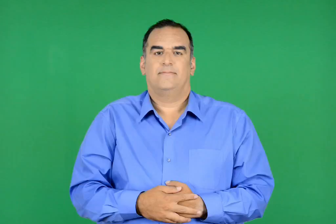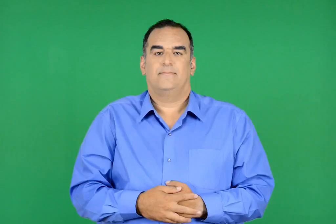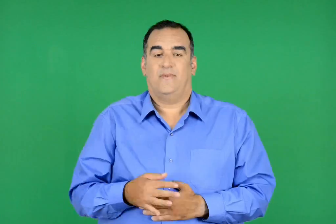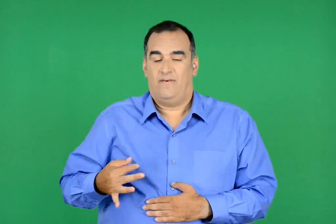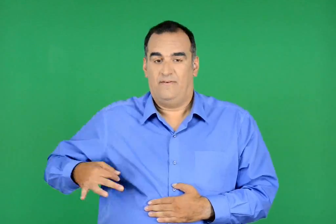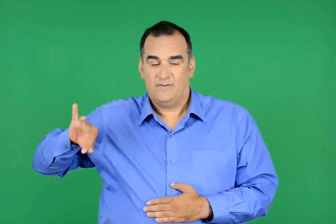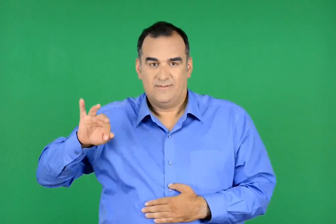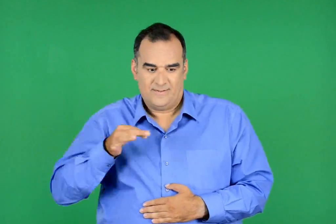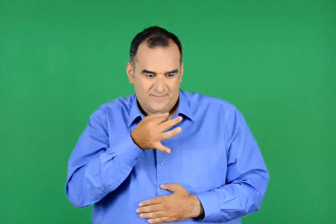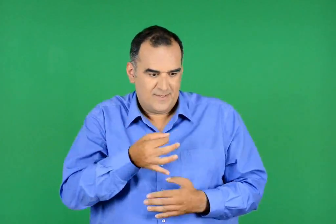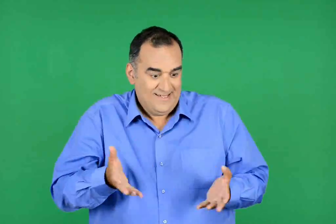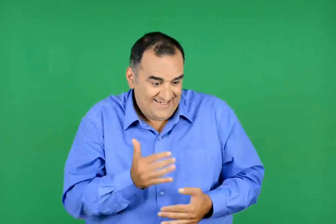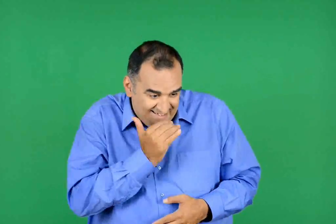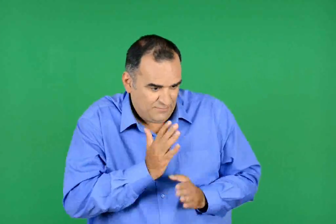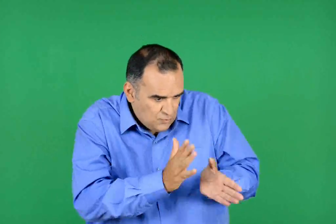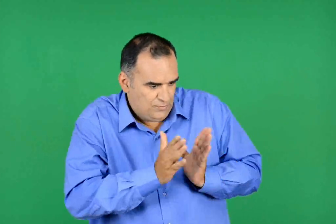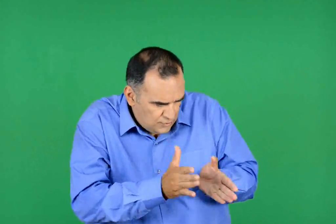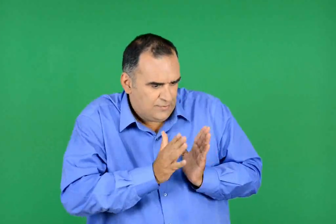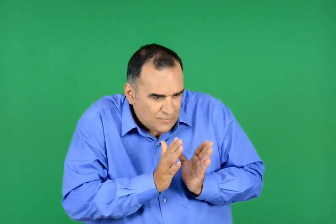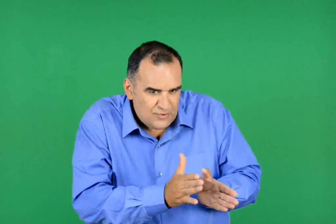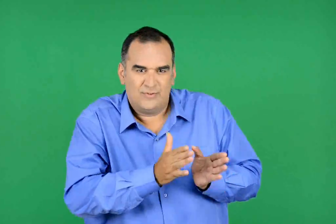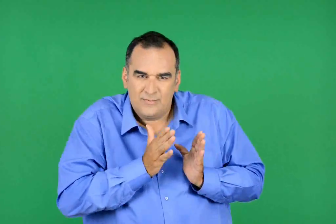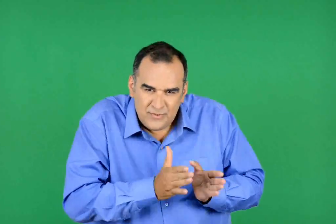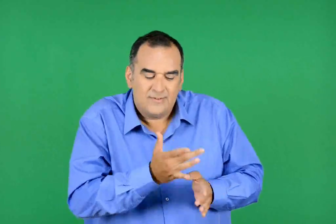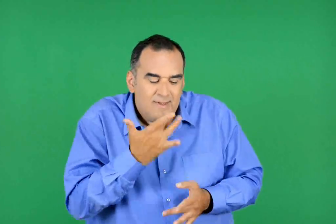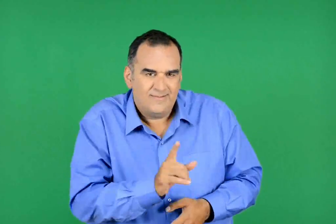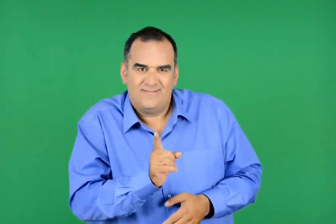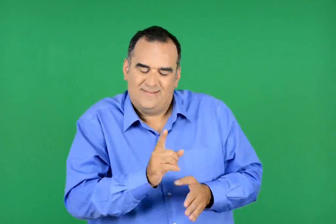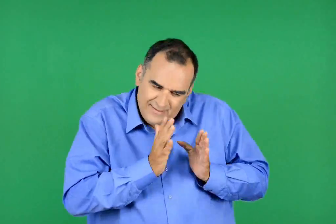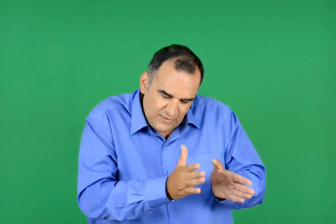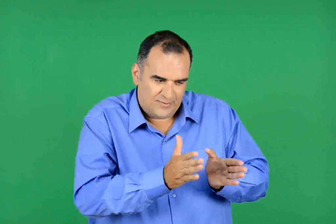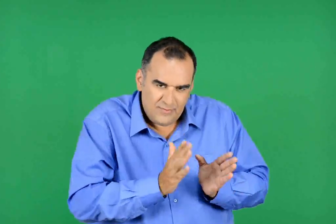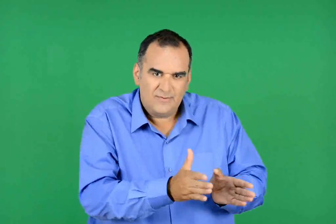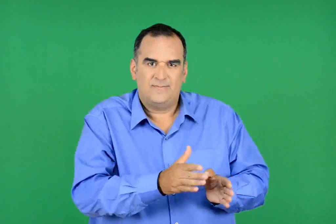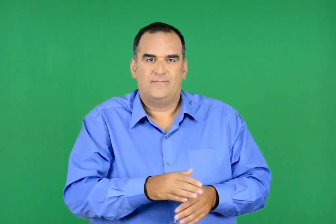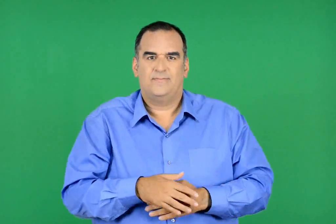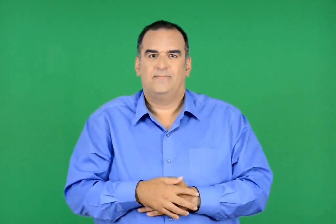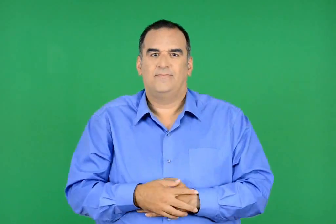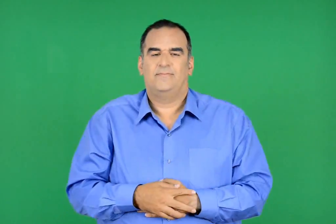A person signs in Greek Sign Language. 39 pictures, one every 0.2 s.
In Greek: προχωρήστε , αγάπες µου λαχάνιαζε ο κύριος φοξ. μην τα παρατάτε
